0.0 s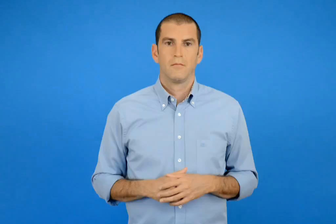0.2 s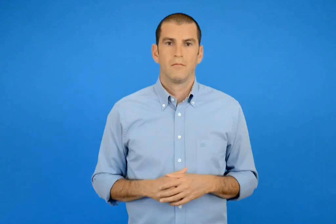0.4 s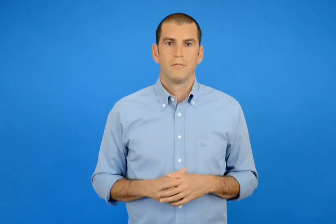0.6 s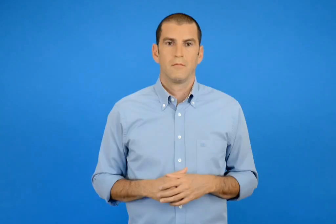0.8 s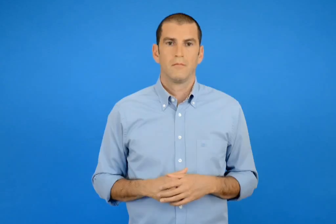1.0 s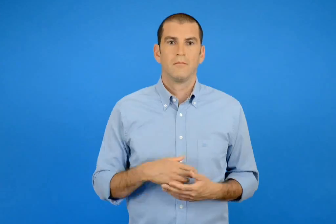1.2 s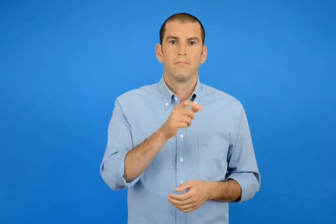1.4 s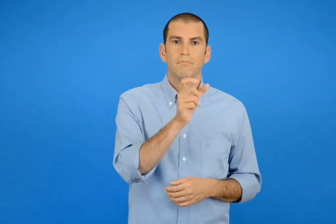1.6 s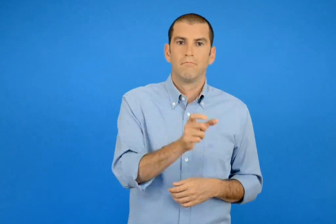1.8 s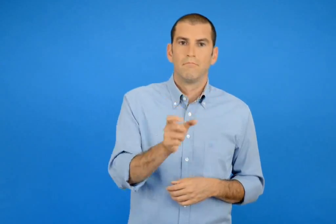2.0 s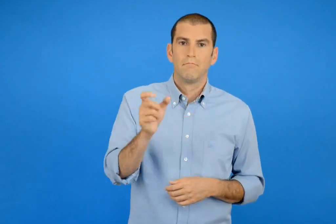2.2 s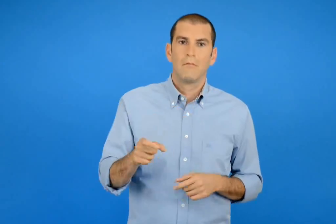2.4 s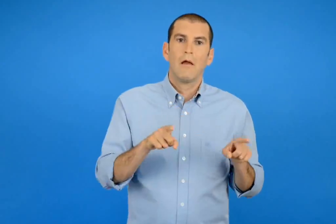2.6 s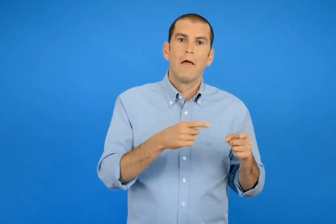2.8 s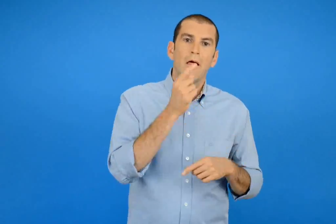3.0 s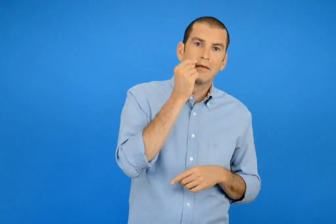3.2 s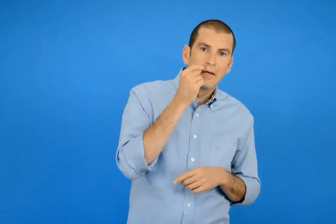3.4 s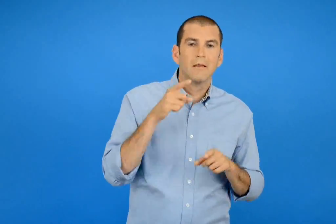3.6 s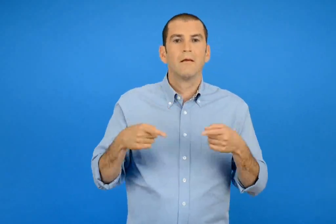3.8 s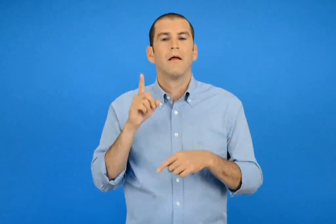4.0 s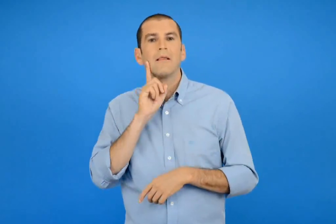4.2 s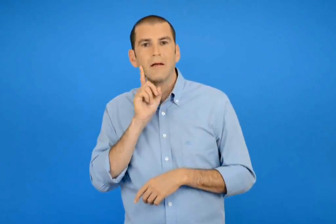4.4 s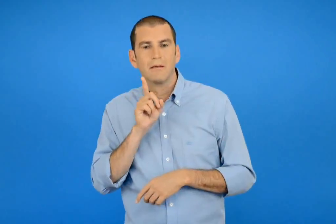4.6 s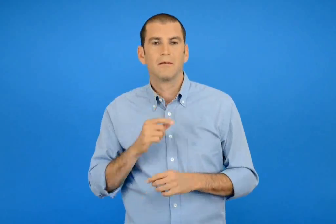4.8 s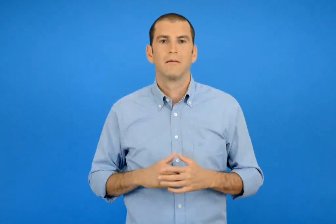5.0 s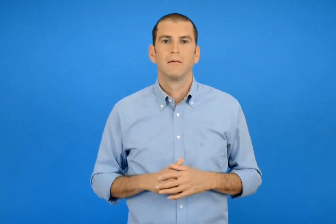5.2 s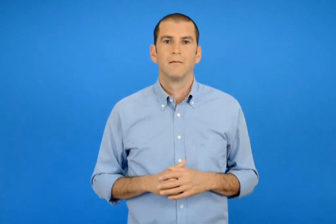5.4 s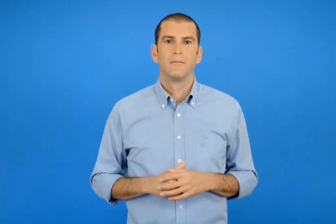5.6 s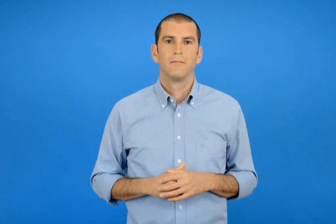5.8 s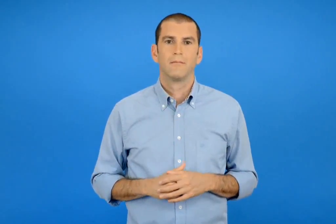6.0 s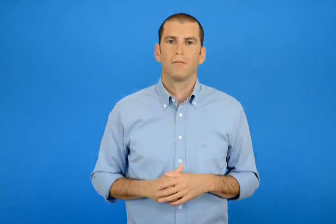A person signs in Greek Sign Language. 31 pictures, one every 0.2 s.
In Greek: οι δάσκαλοι και οι δασκάλες
